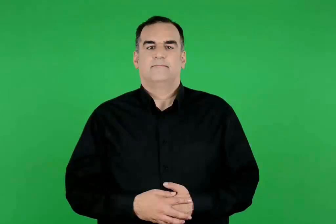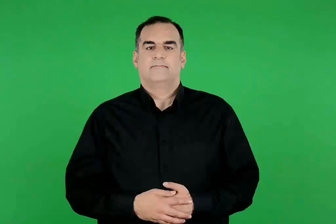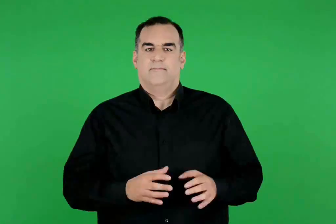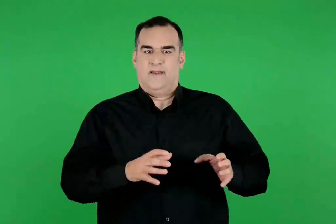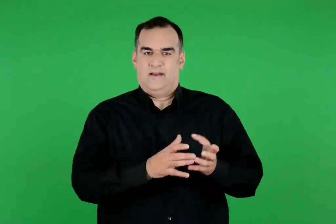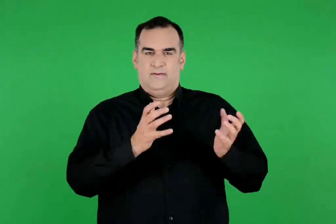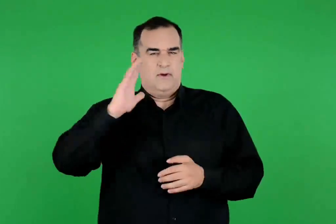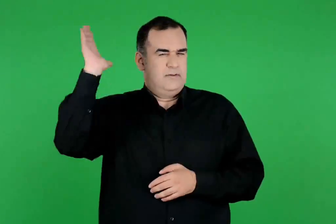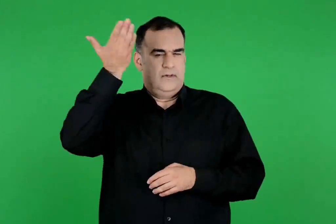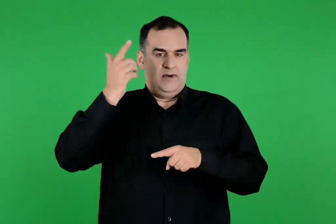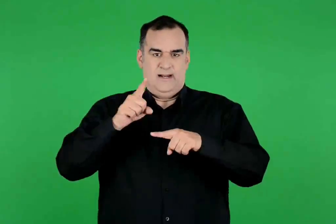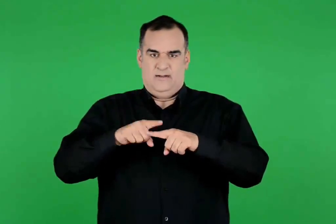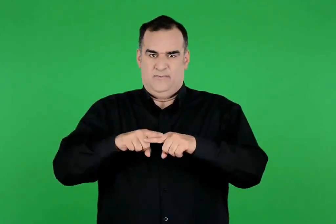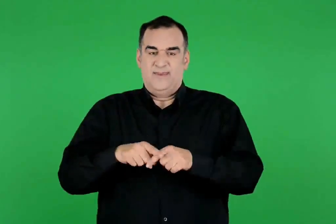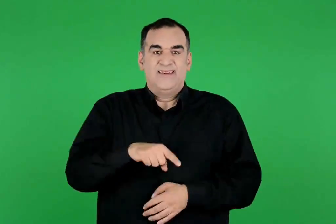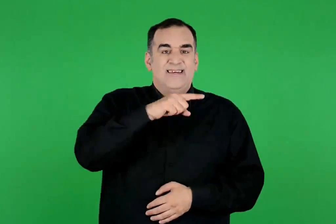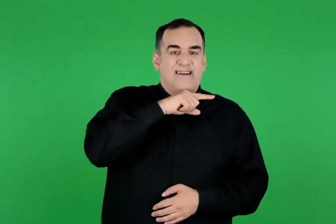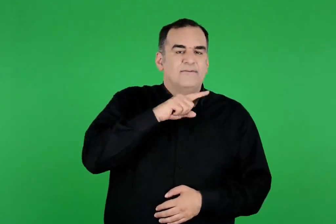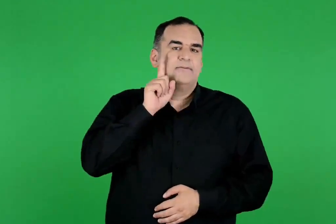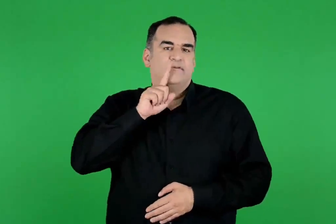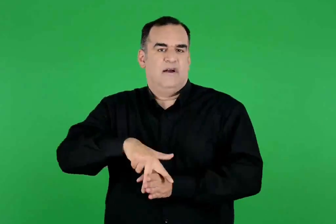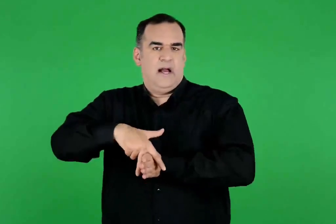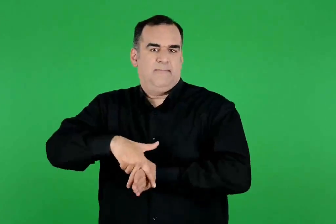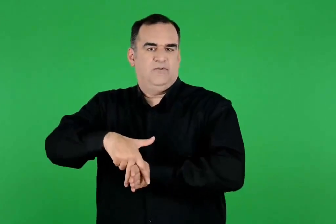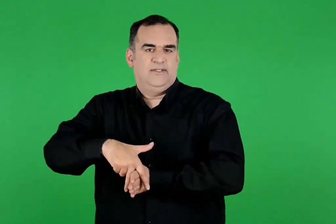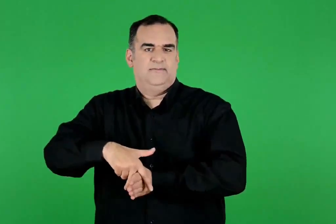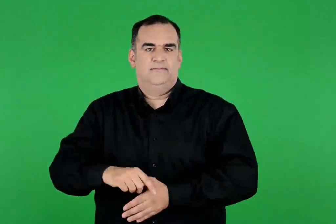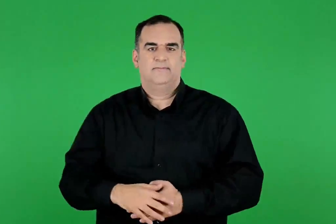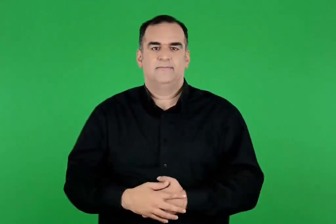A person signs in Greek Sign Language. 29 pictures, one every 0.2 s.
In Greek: ο ηρακλής και οι αμαζόνες. από αρχαίο ελληνικό αγγείο
